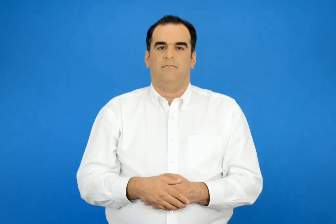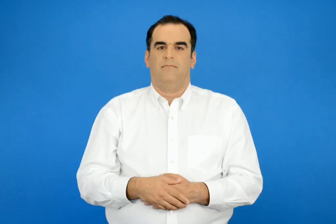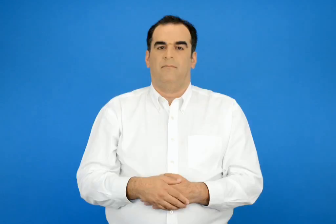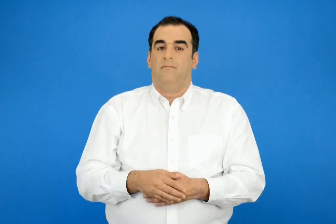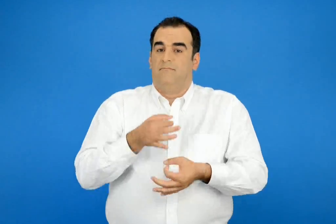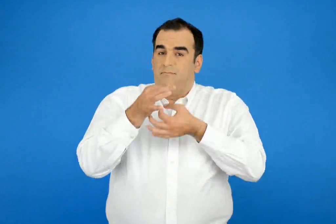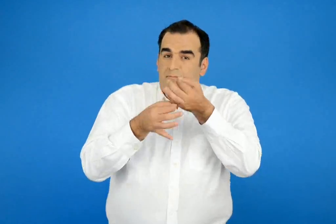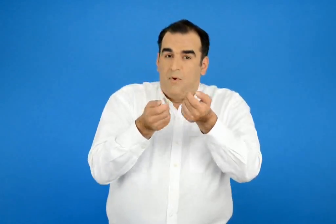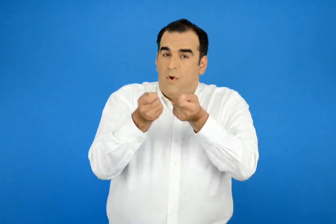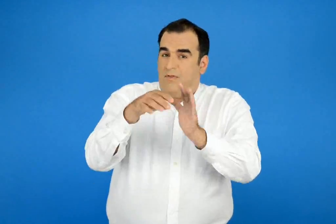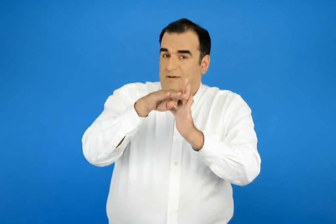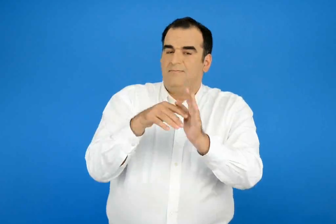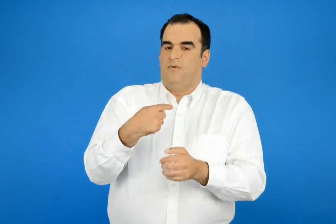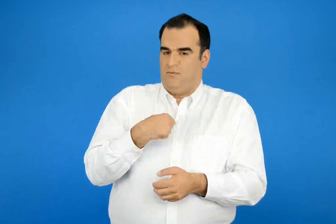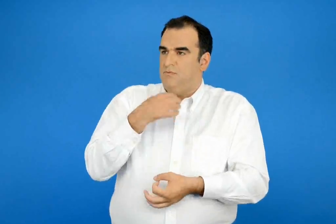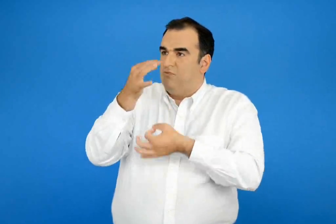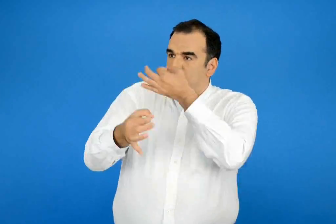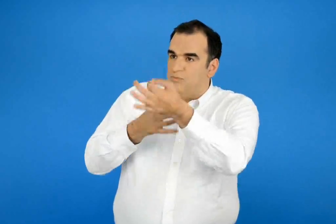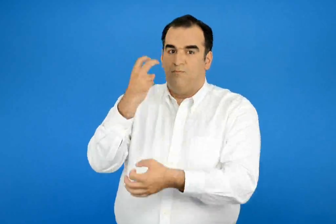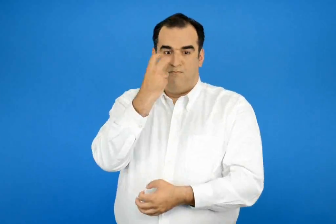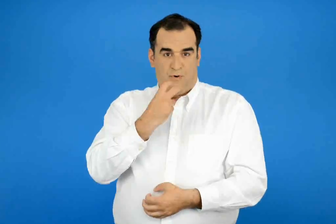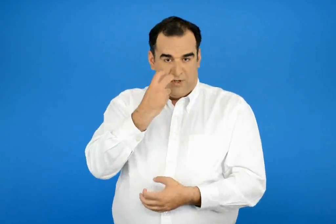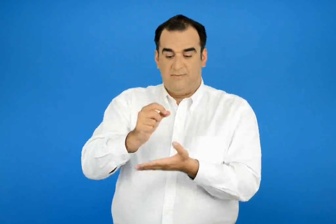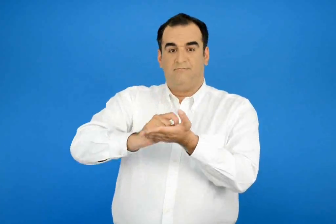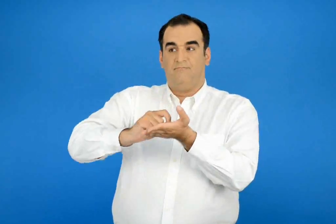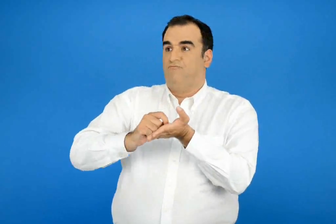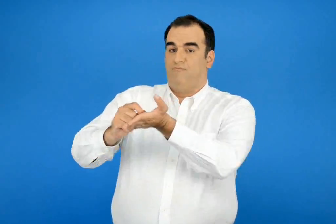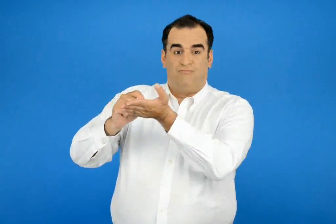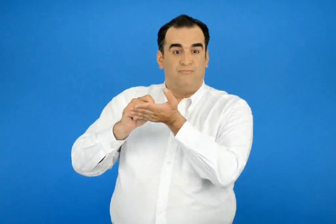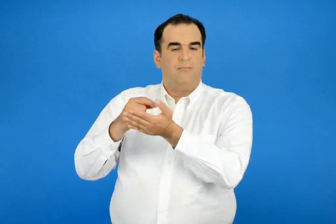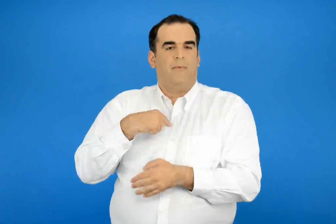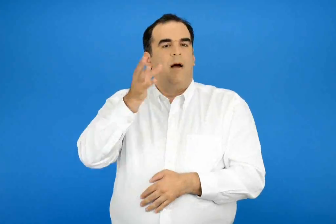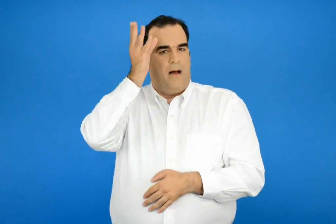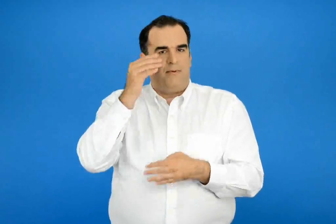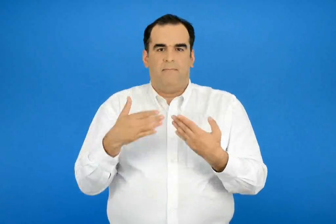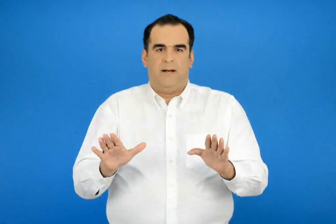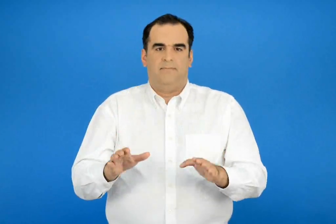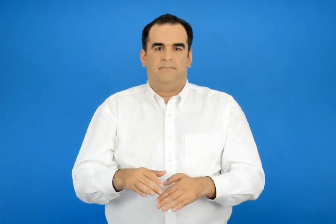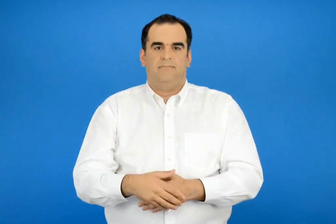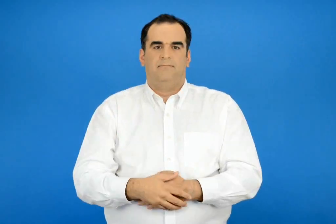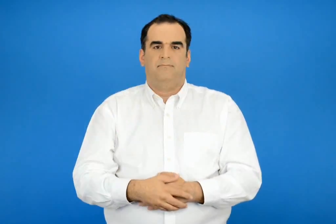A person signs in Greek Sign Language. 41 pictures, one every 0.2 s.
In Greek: έμαθα να δίνω οδηγίες προφορικά και γραπτά
